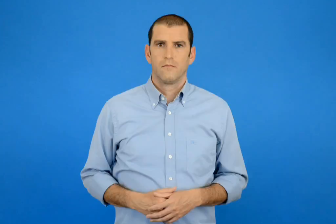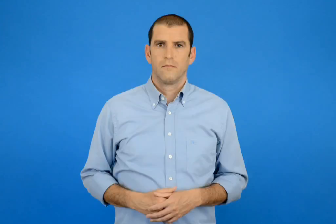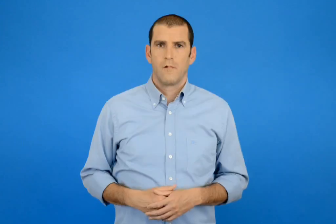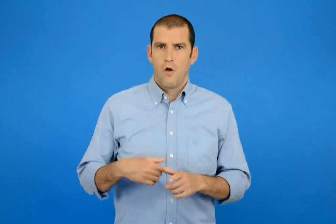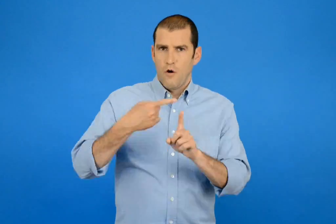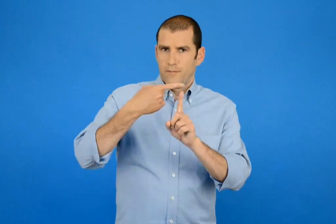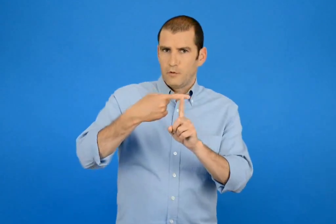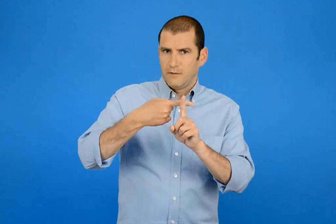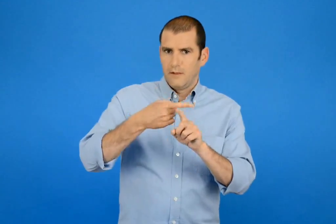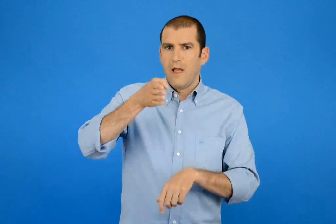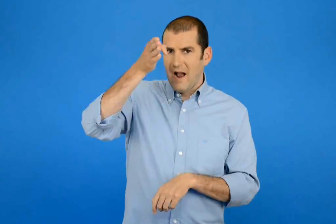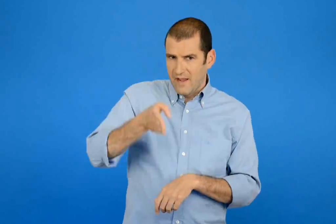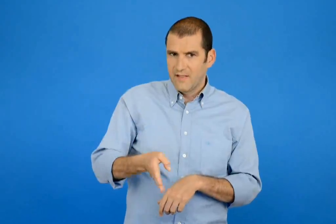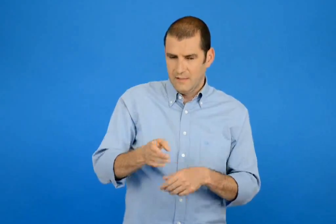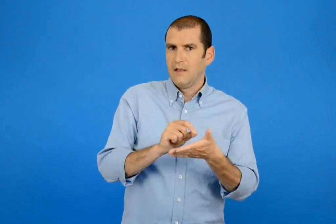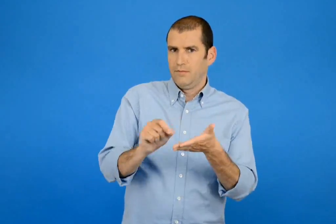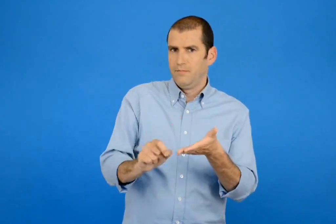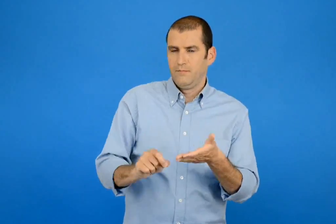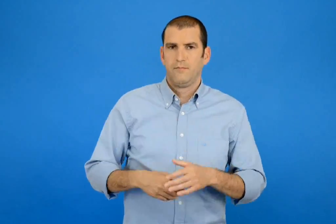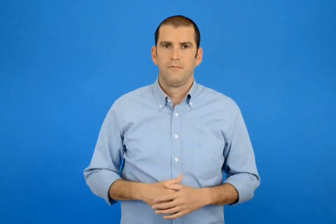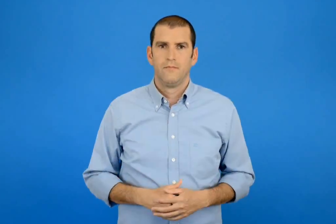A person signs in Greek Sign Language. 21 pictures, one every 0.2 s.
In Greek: συμπληρώνω τις κάθετες προσθέσεις
